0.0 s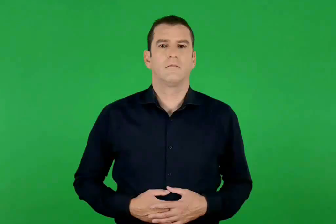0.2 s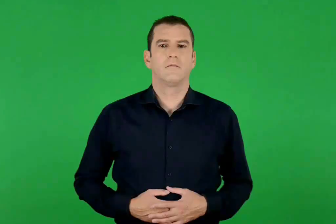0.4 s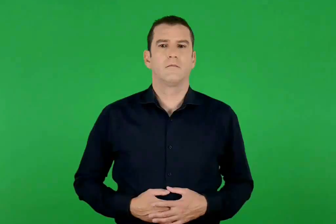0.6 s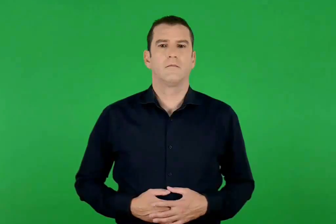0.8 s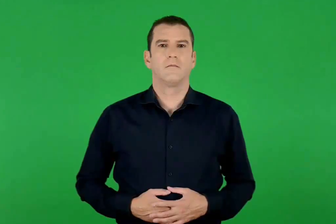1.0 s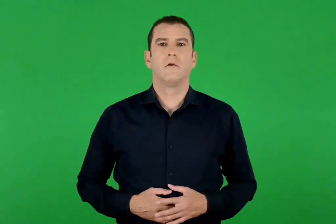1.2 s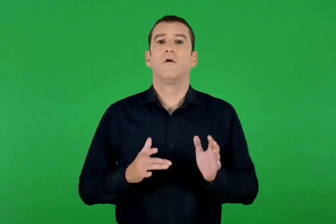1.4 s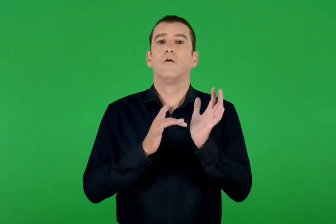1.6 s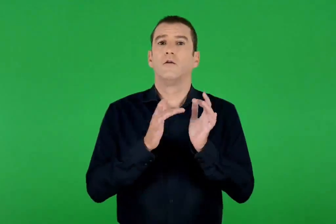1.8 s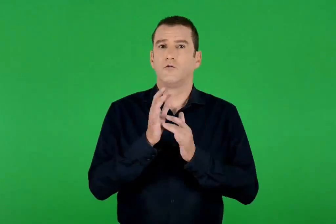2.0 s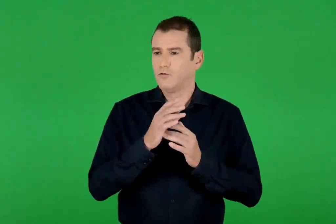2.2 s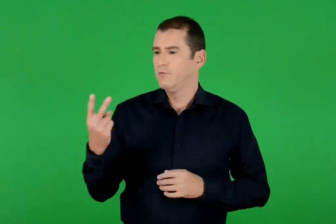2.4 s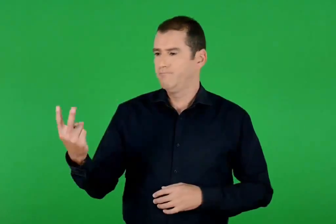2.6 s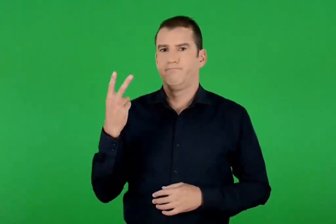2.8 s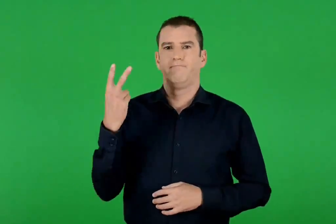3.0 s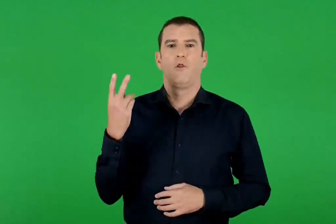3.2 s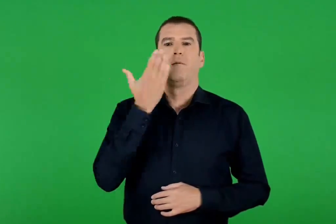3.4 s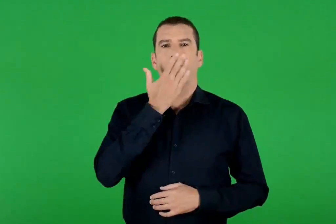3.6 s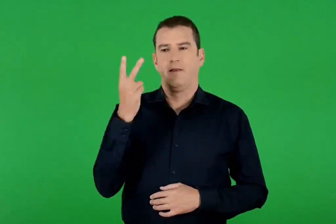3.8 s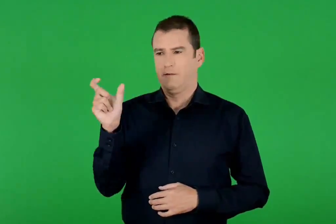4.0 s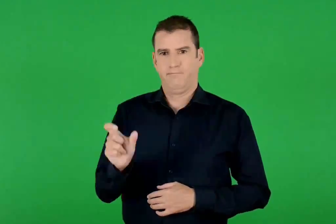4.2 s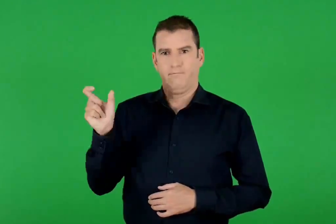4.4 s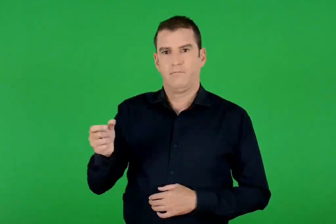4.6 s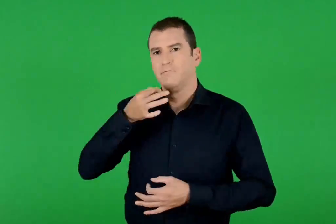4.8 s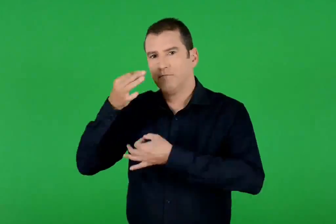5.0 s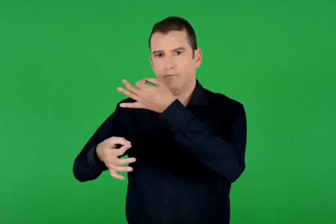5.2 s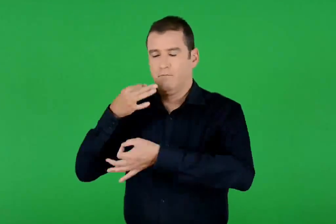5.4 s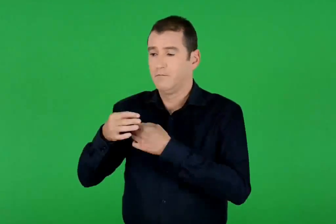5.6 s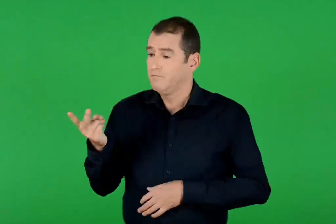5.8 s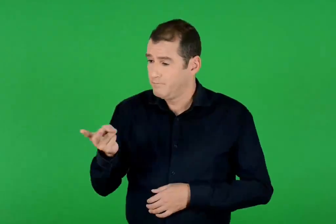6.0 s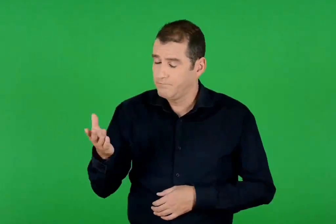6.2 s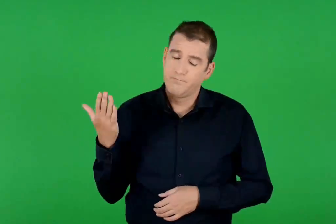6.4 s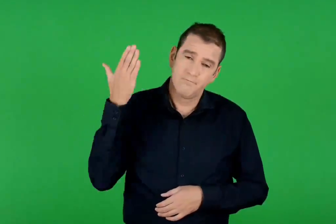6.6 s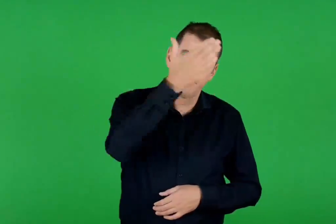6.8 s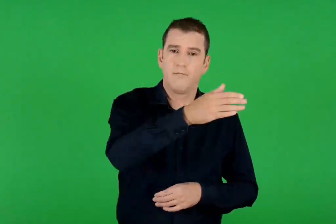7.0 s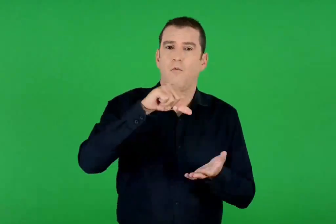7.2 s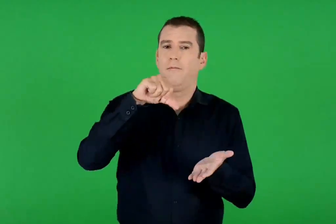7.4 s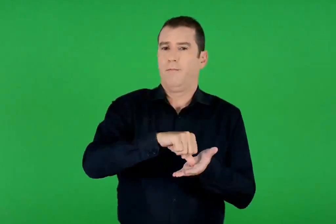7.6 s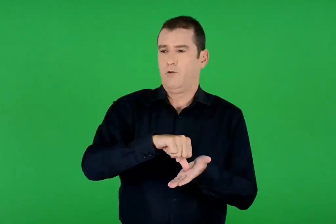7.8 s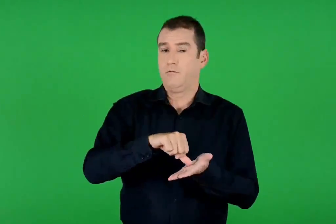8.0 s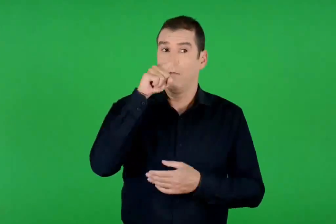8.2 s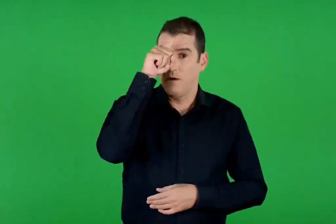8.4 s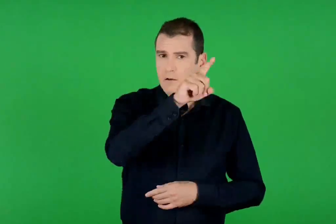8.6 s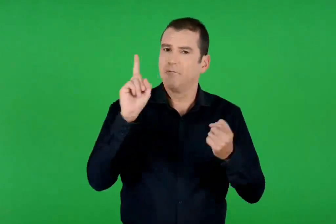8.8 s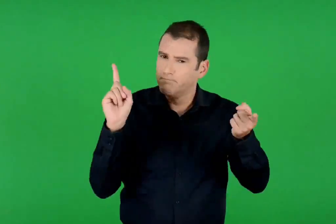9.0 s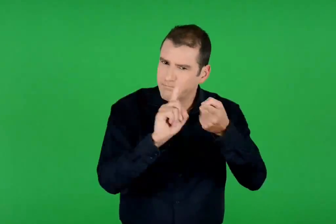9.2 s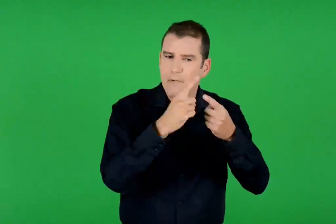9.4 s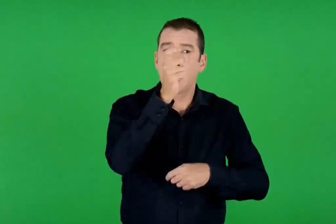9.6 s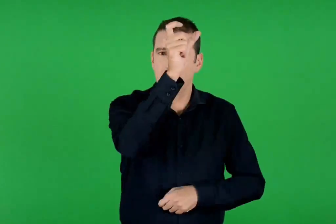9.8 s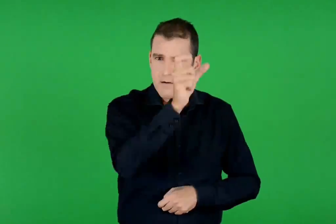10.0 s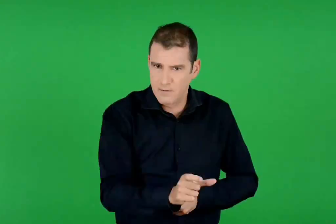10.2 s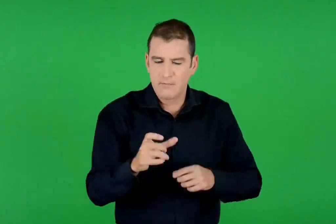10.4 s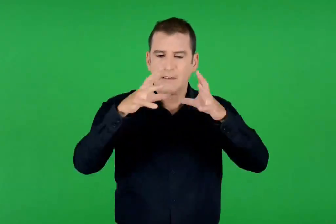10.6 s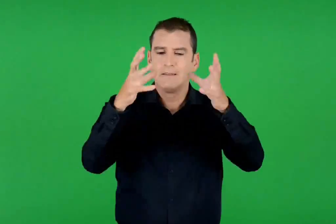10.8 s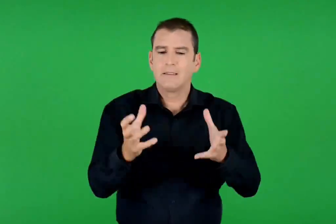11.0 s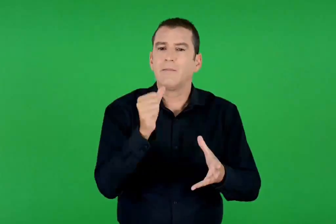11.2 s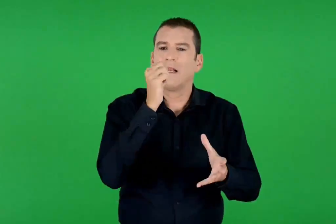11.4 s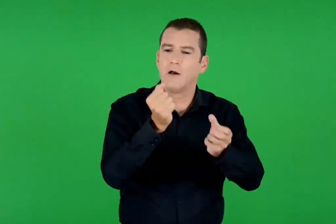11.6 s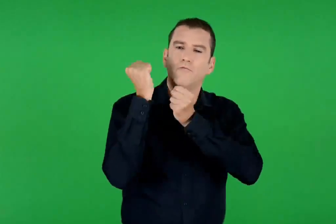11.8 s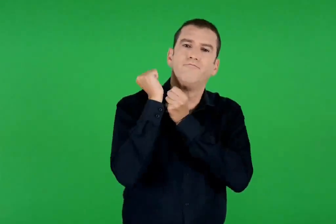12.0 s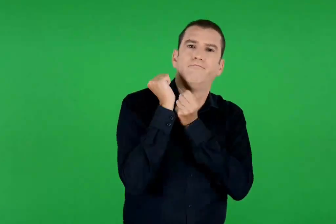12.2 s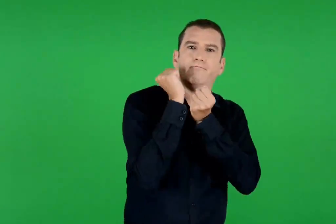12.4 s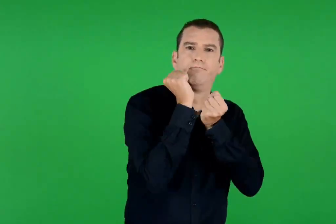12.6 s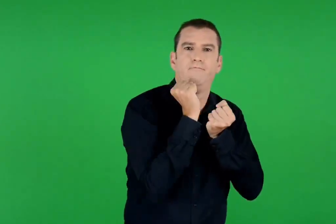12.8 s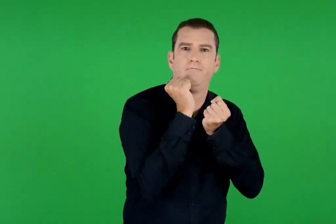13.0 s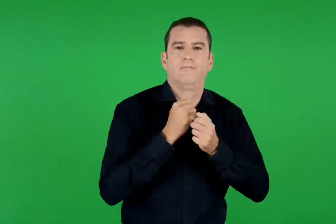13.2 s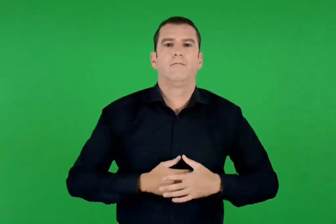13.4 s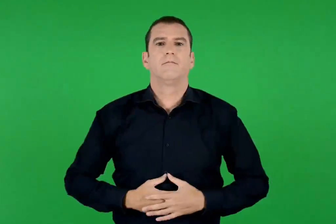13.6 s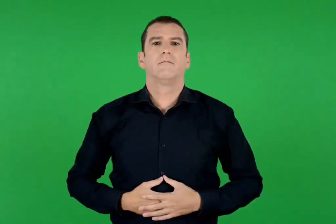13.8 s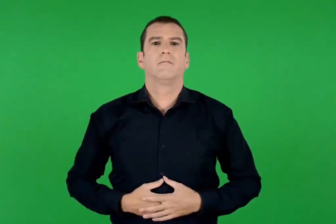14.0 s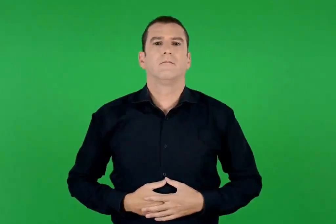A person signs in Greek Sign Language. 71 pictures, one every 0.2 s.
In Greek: ο ιησούς έστειλε δύο από τους μαθητές του και τους λέει πηγαίνετε στην πόλη. εκεί θα συναντήσετε κάποιον που θα κουβαλάει ένα σταμνί με νερό
